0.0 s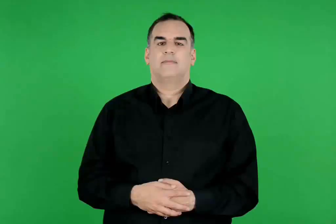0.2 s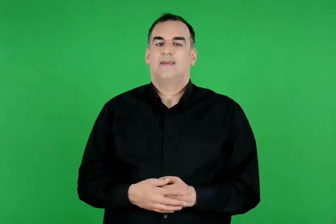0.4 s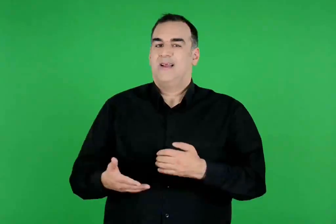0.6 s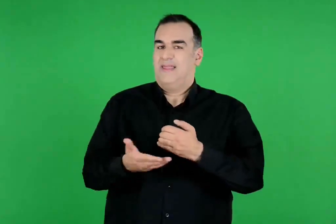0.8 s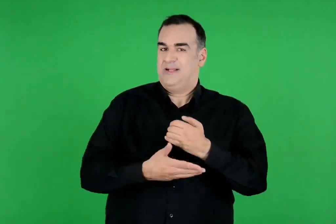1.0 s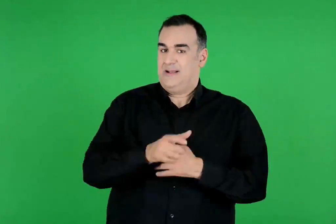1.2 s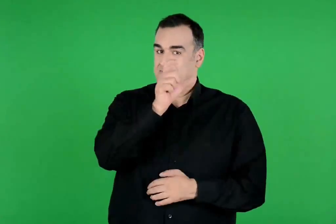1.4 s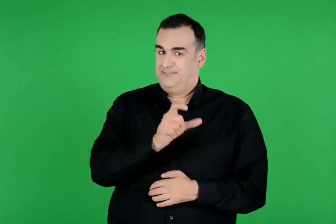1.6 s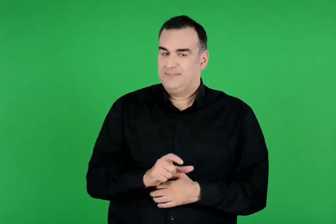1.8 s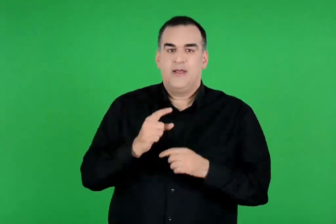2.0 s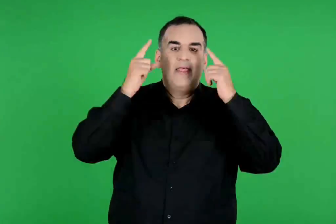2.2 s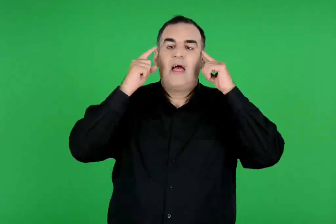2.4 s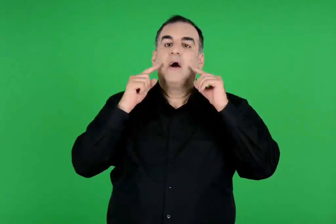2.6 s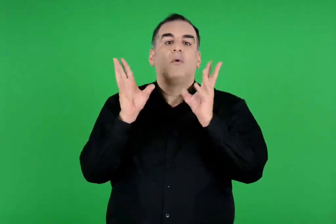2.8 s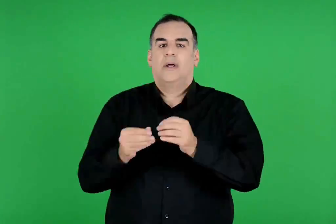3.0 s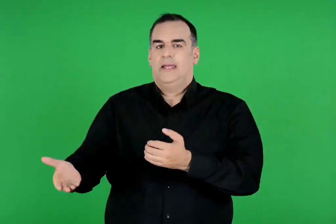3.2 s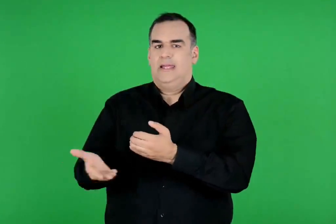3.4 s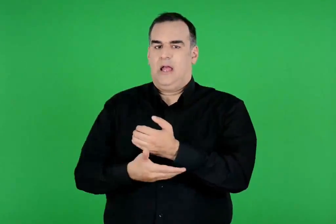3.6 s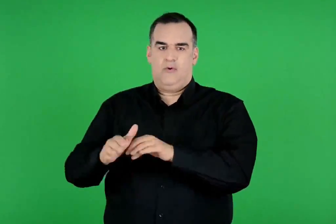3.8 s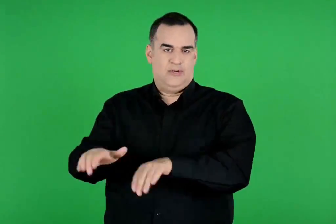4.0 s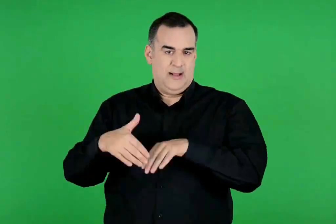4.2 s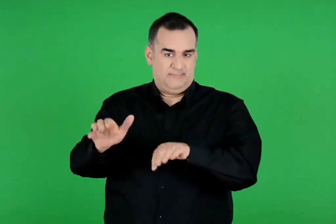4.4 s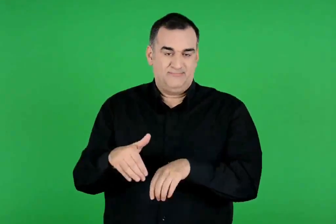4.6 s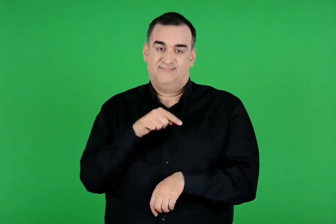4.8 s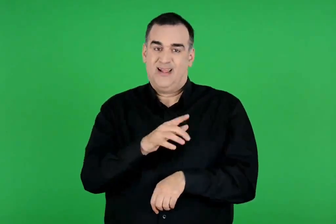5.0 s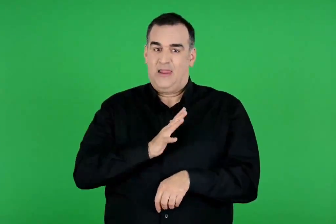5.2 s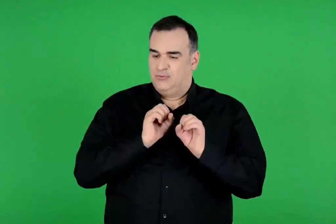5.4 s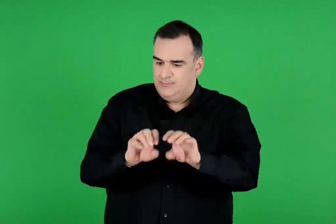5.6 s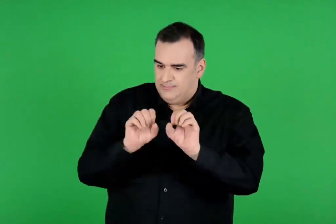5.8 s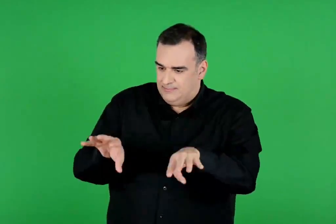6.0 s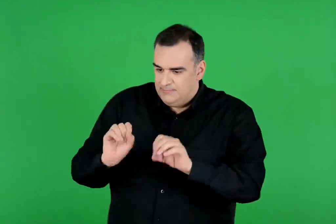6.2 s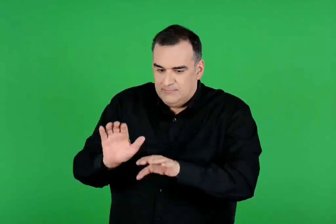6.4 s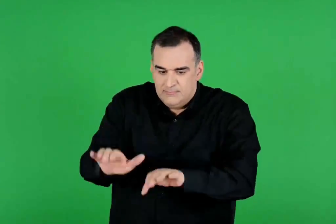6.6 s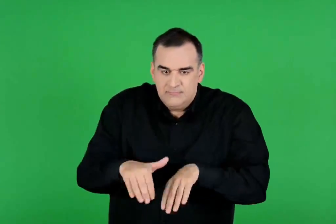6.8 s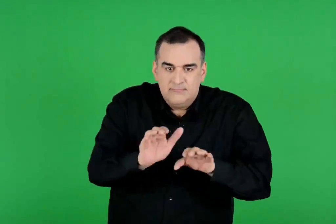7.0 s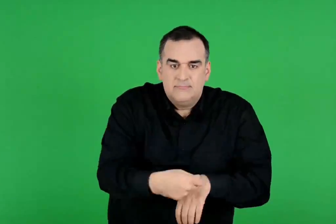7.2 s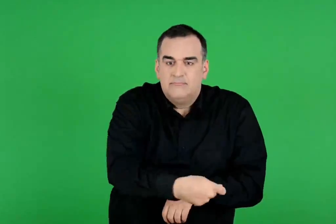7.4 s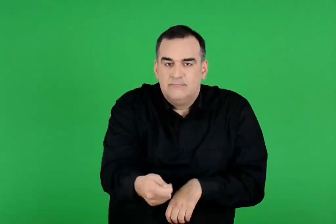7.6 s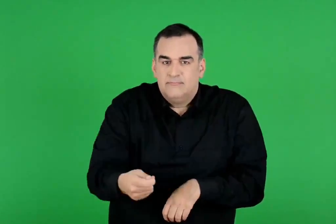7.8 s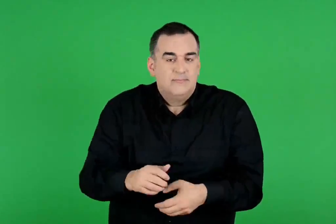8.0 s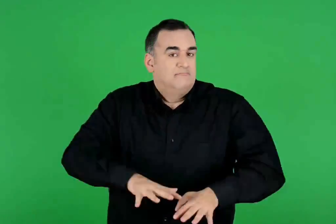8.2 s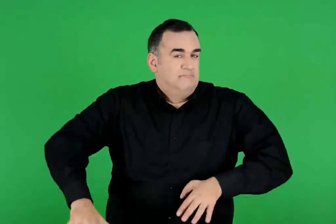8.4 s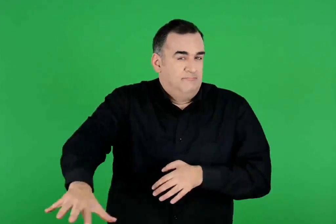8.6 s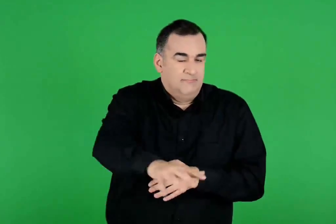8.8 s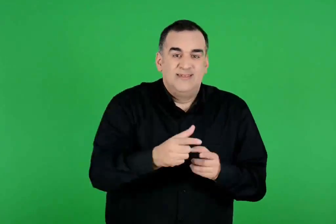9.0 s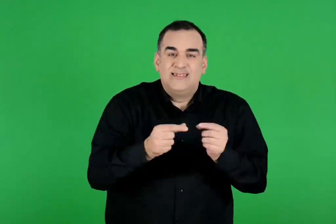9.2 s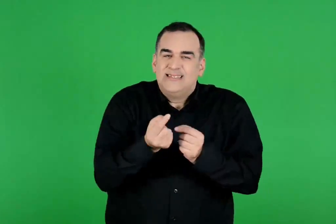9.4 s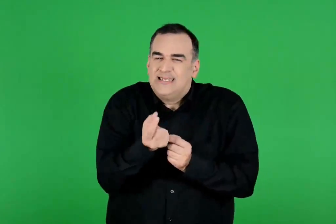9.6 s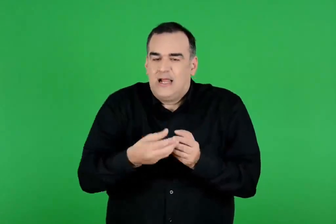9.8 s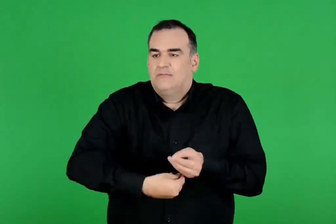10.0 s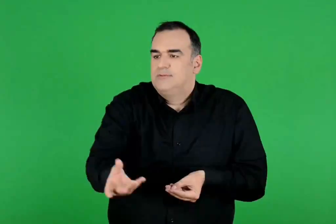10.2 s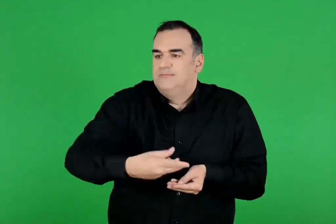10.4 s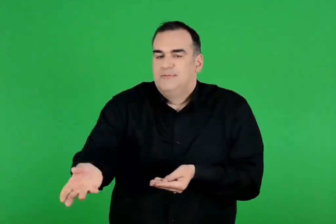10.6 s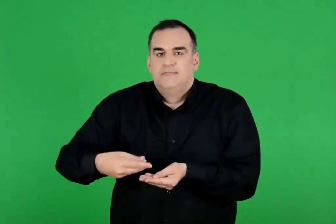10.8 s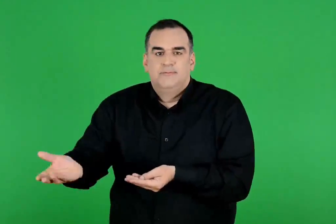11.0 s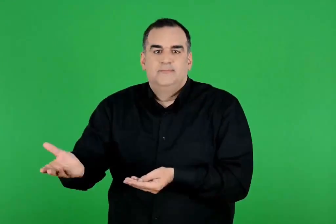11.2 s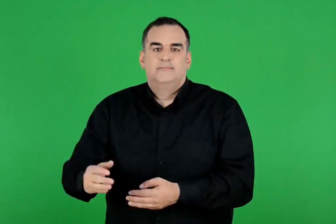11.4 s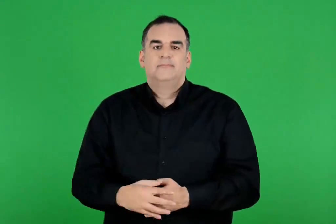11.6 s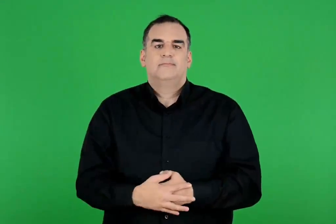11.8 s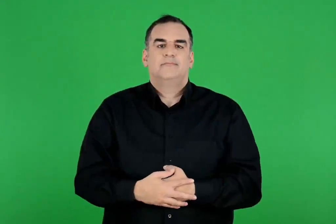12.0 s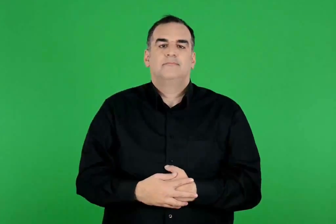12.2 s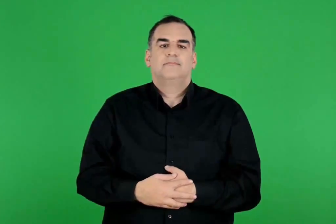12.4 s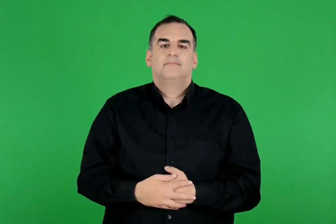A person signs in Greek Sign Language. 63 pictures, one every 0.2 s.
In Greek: η δήμητρα ήταν η θεά της γεωργίας. αυτή έμαθε τους ανθρώπους να καλλιεργούν τη γη και να σπέρνουν το σιτάρι δημητριακά
